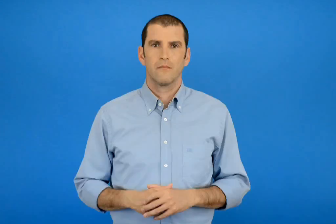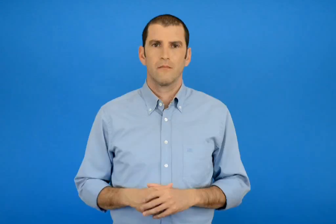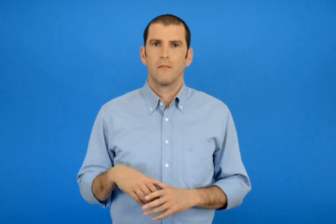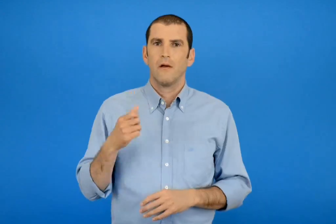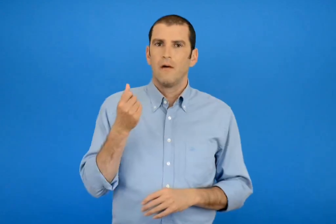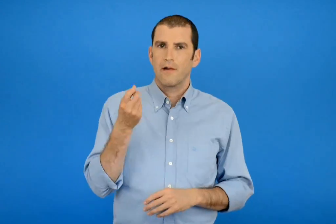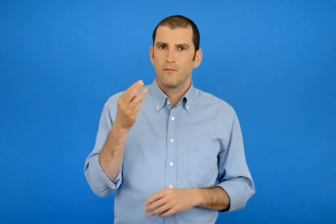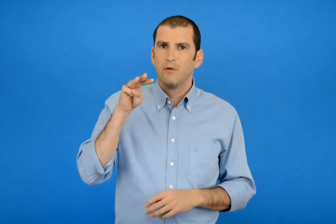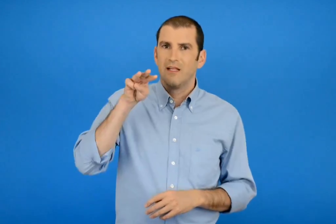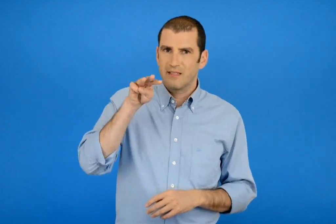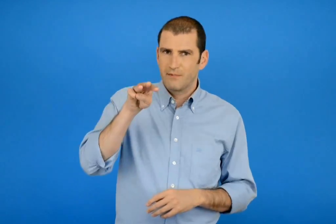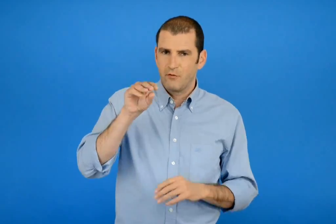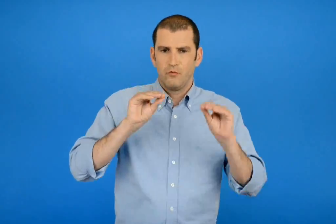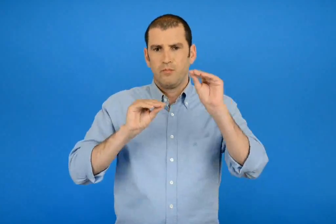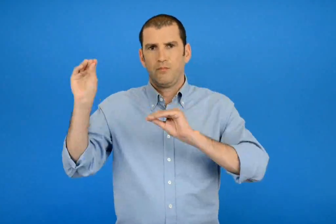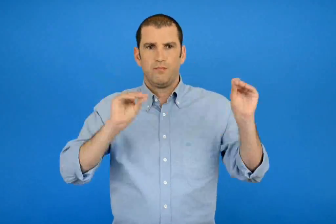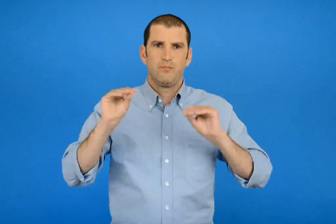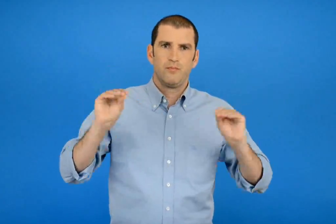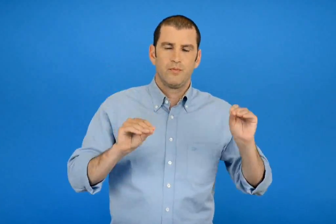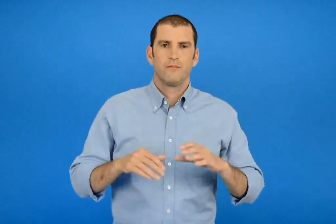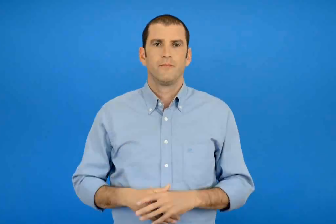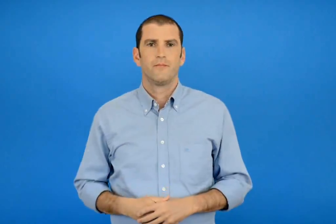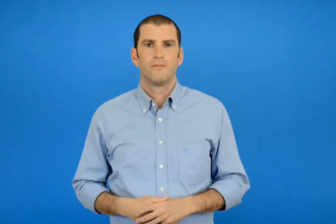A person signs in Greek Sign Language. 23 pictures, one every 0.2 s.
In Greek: διαχειρίζομαι τριψήφιους
